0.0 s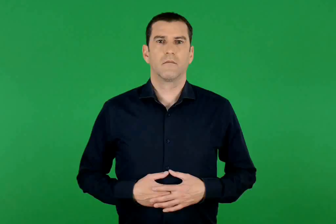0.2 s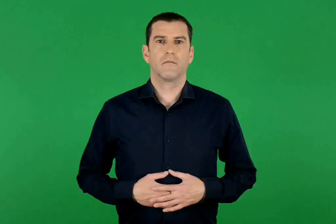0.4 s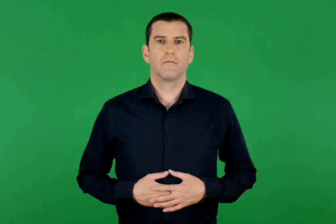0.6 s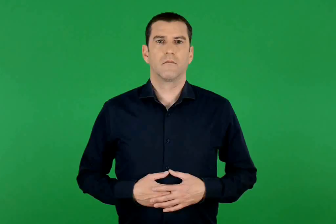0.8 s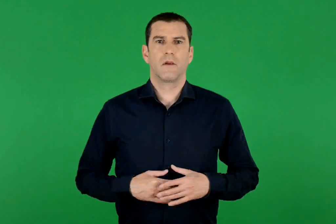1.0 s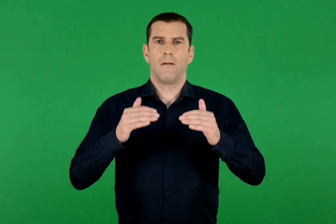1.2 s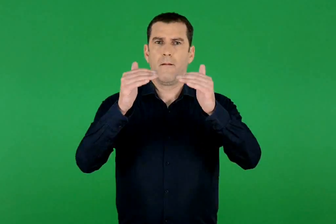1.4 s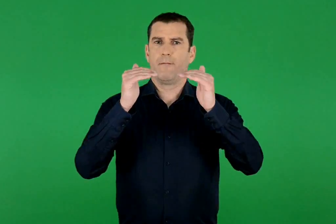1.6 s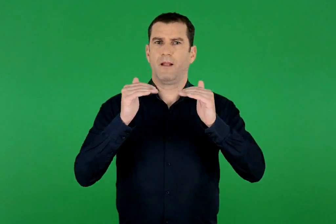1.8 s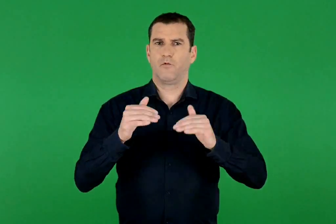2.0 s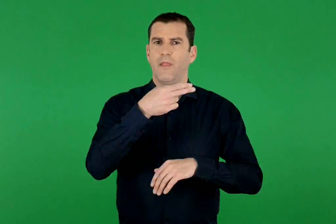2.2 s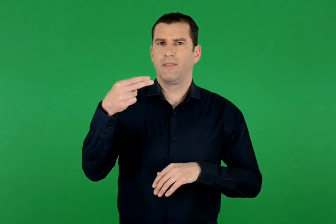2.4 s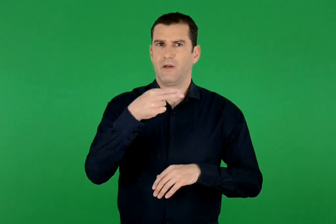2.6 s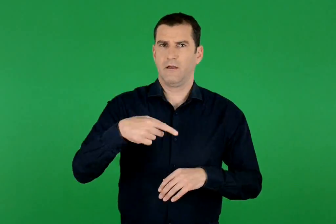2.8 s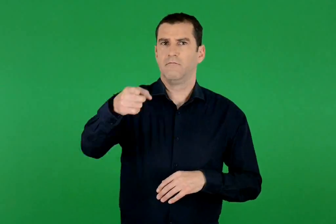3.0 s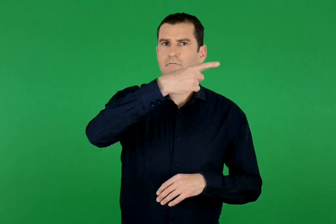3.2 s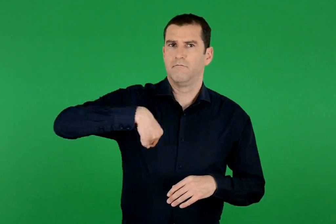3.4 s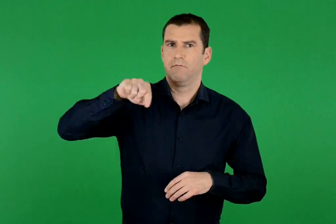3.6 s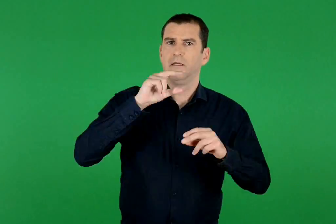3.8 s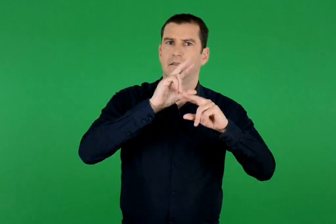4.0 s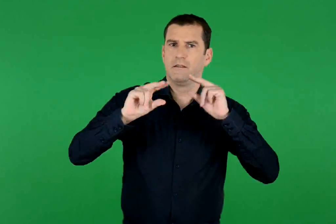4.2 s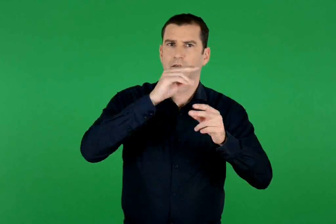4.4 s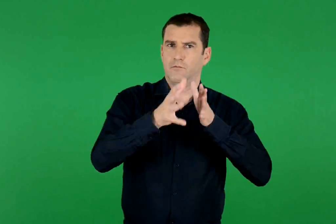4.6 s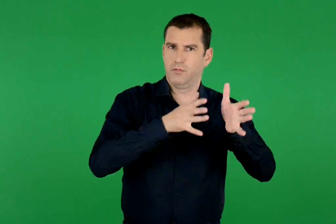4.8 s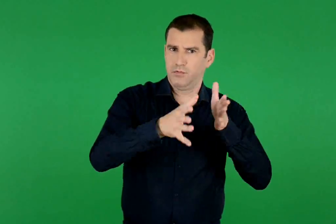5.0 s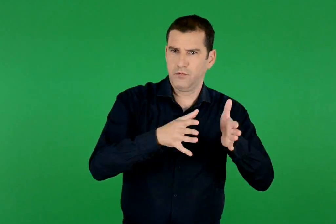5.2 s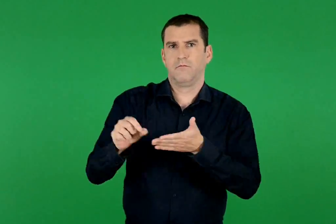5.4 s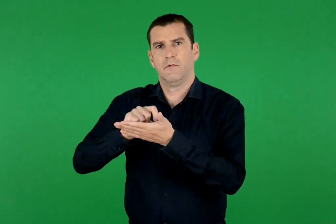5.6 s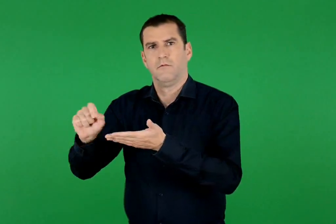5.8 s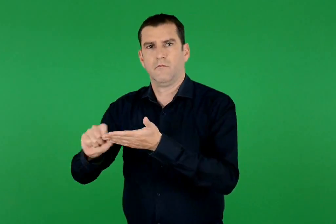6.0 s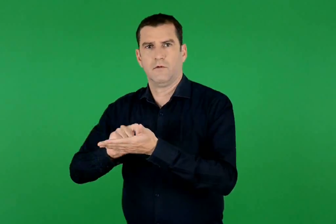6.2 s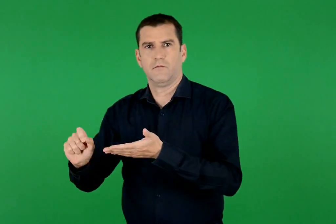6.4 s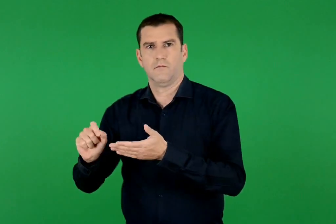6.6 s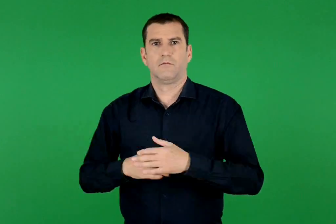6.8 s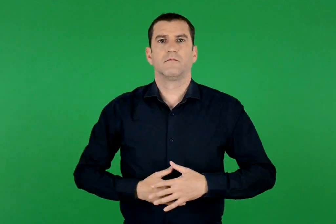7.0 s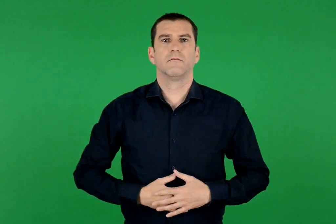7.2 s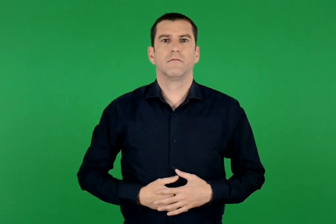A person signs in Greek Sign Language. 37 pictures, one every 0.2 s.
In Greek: συζητάμε τα παρακάτω θέματα και γράφουμε:
